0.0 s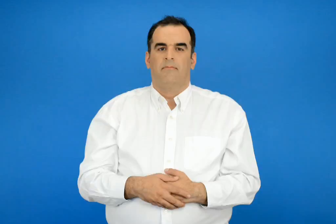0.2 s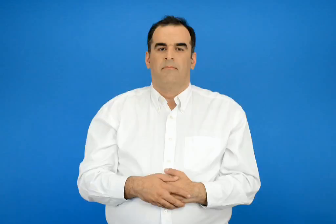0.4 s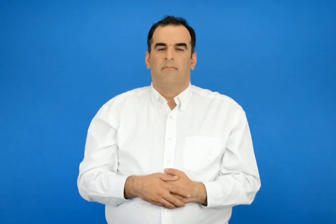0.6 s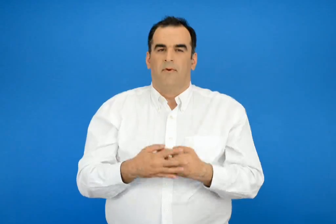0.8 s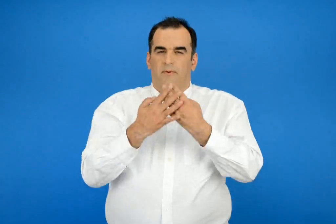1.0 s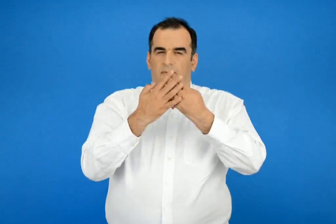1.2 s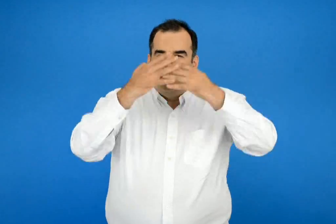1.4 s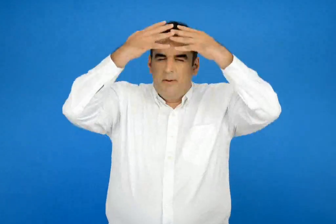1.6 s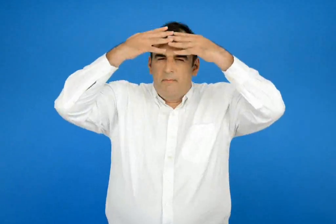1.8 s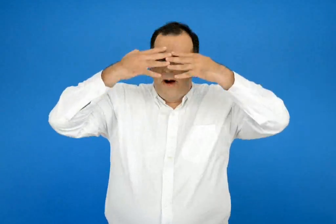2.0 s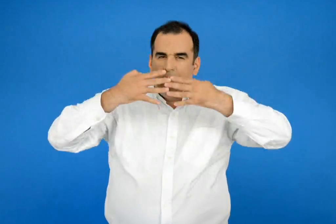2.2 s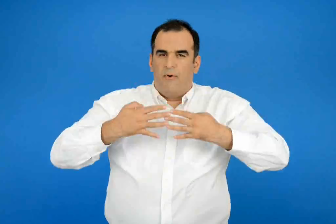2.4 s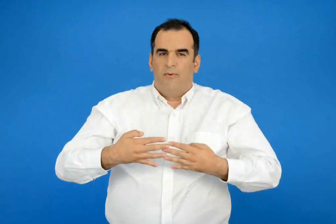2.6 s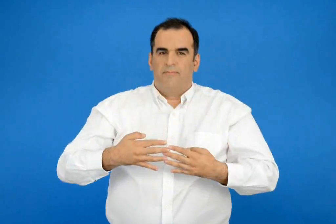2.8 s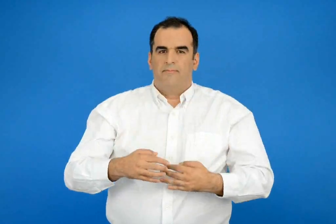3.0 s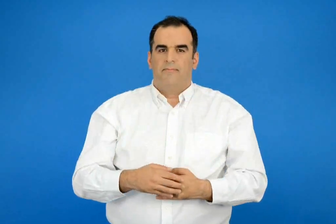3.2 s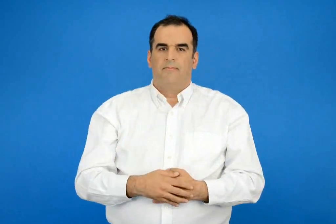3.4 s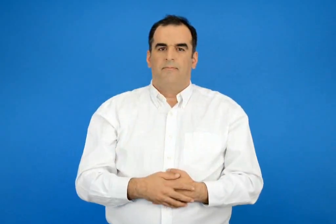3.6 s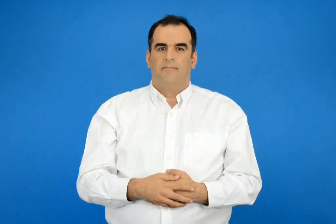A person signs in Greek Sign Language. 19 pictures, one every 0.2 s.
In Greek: πέπλο
